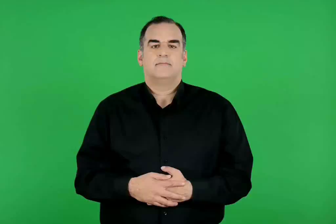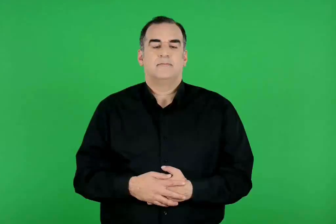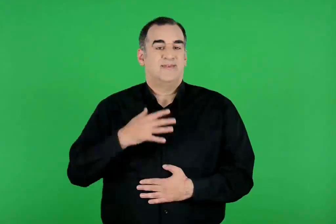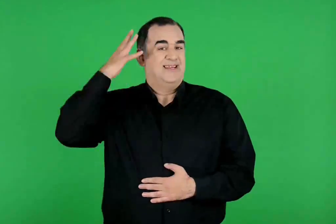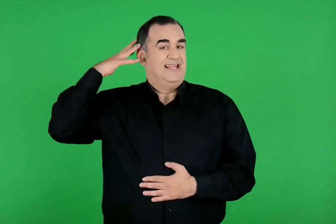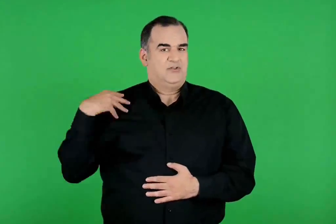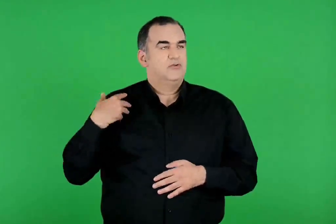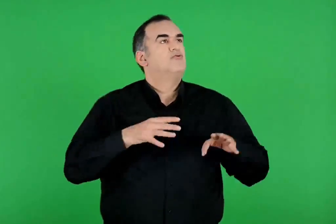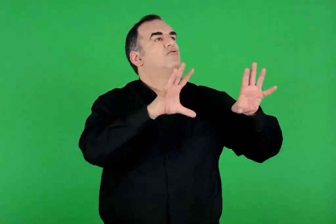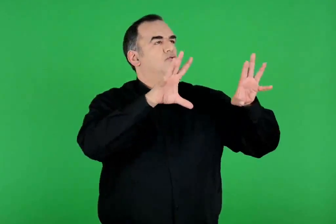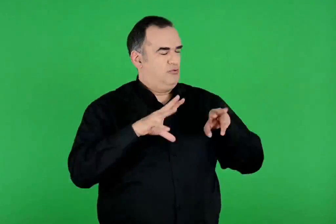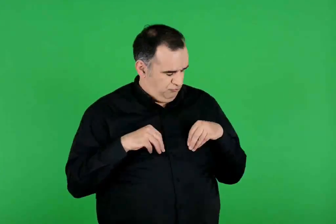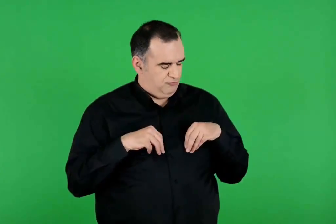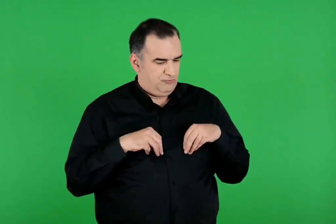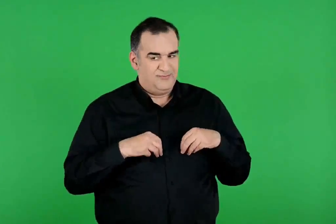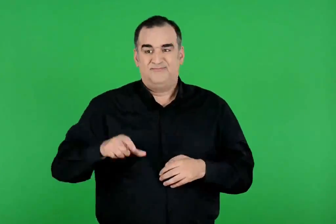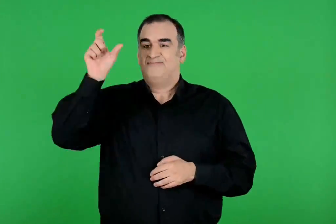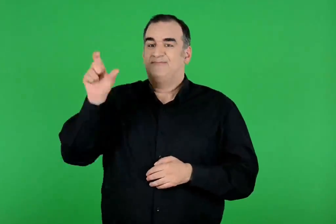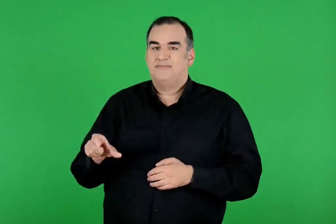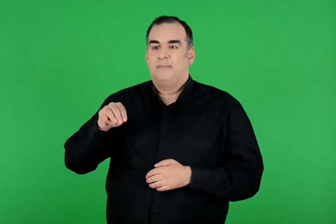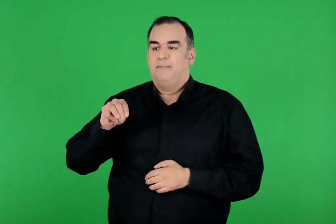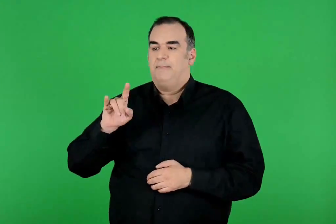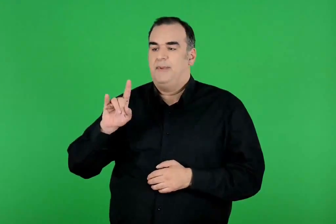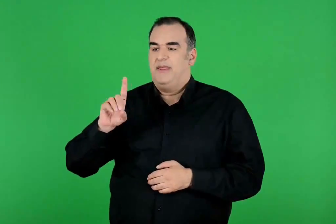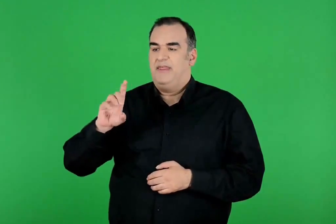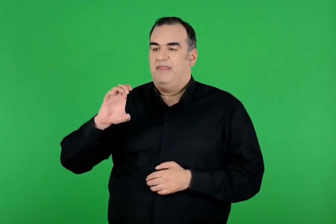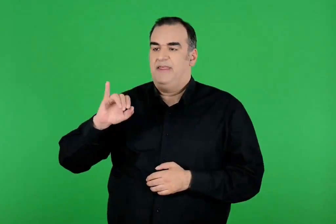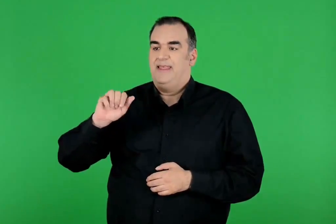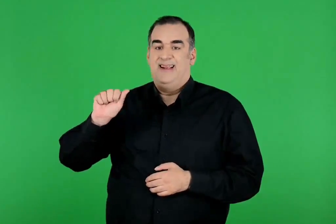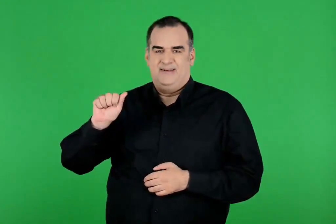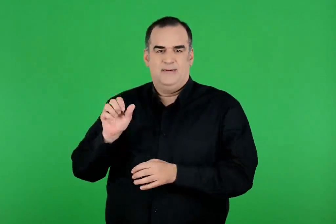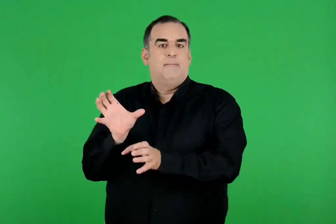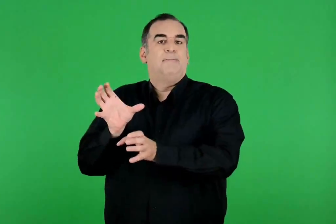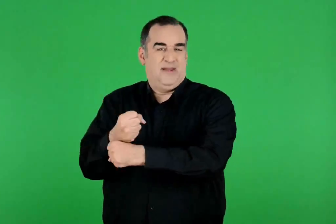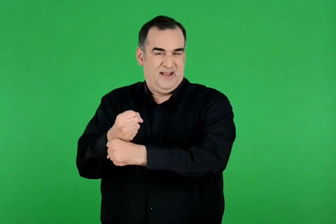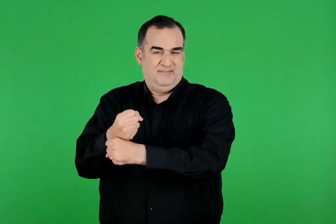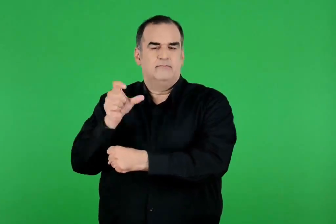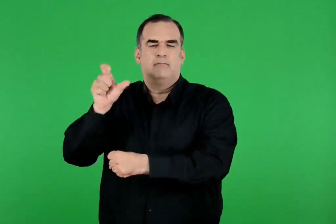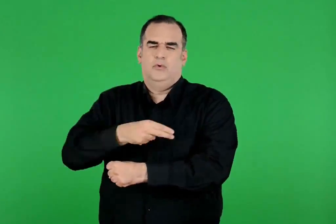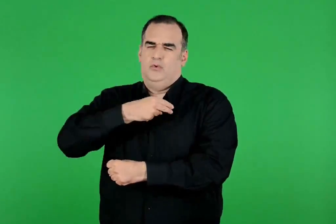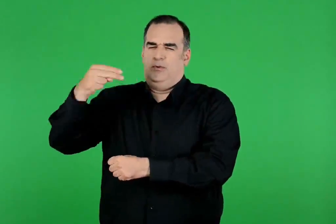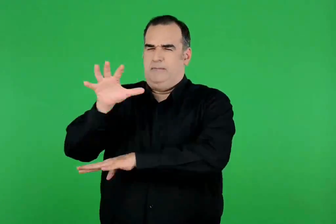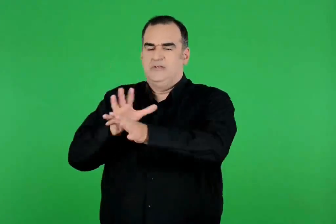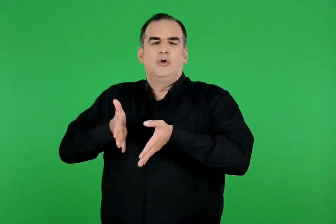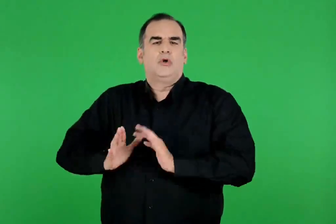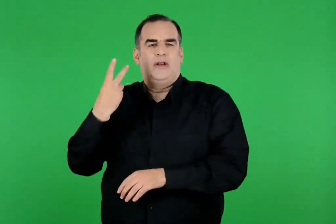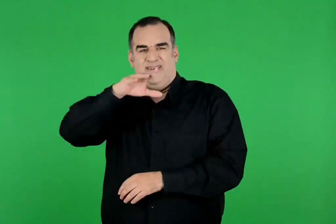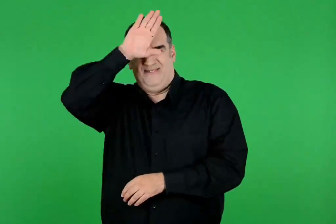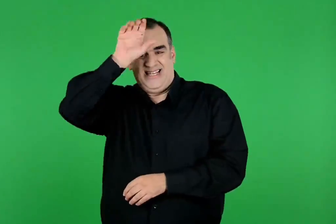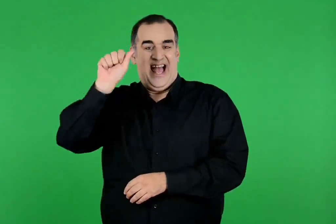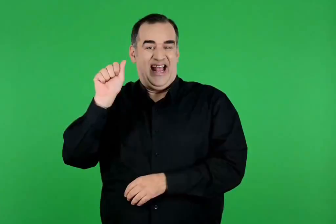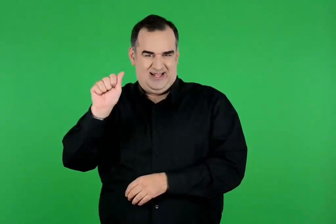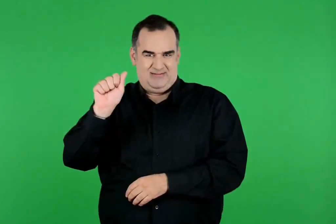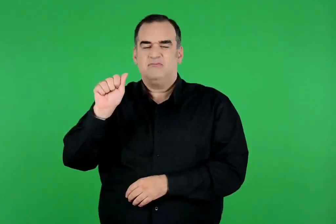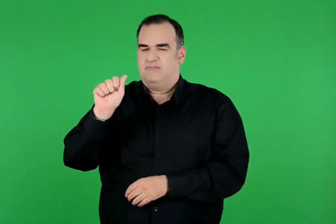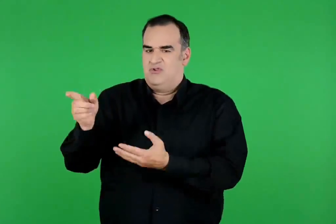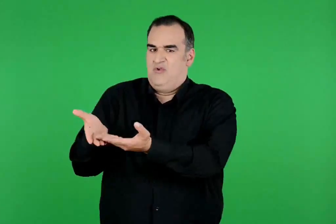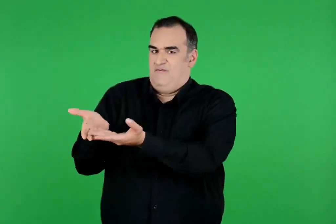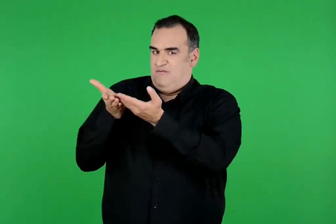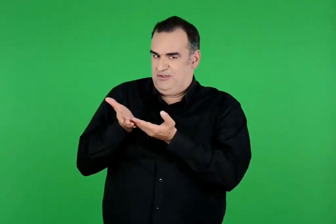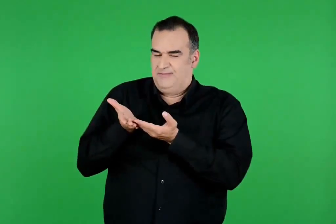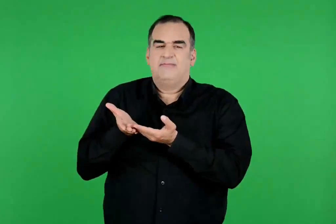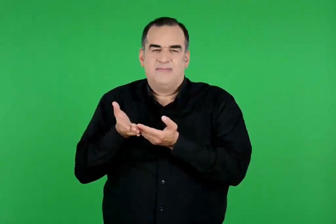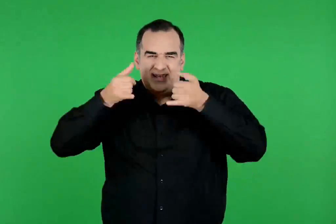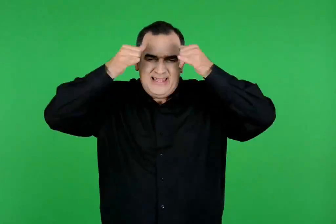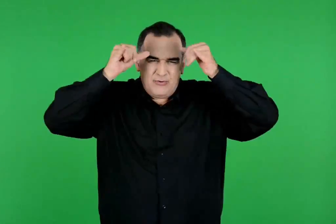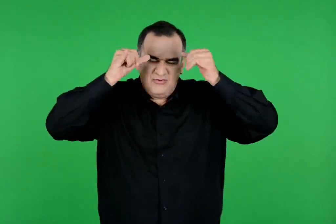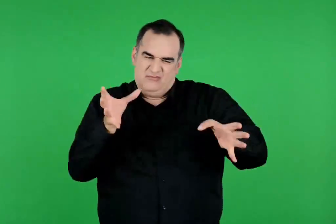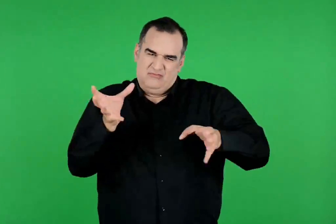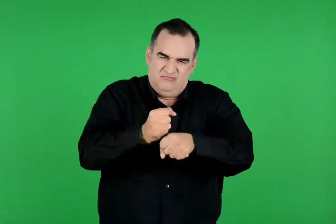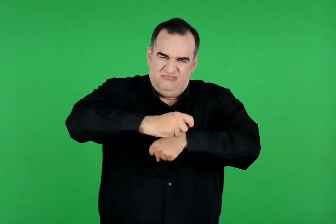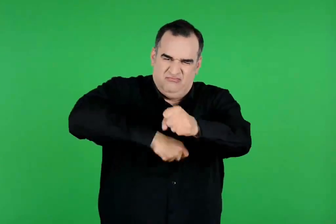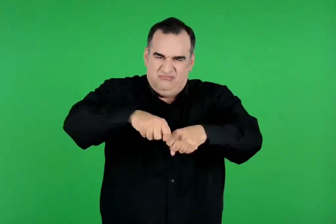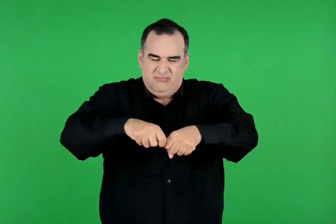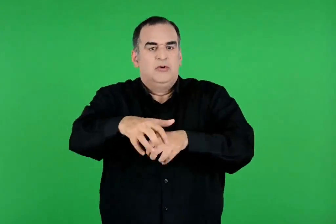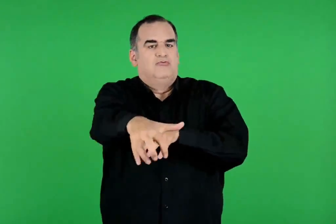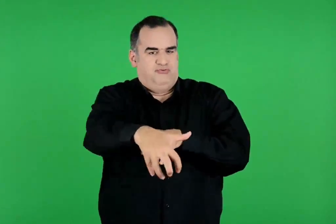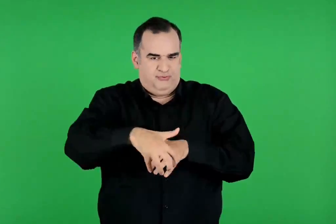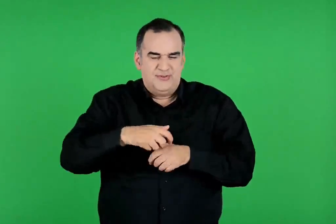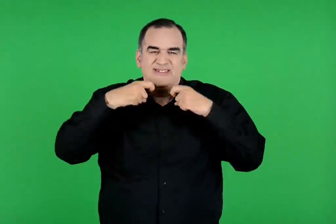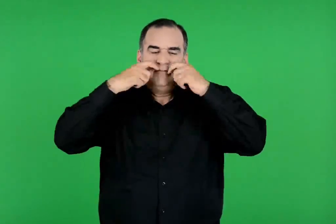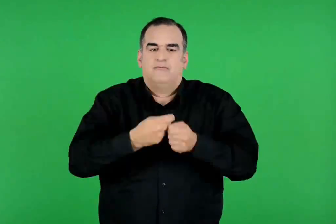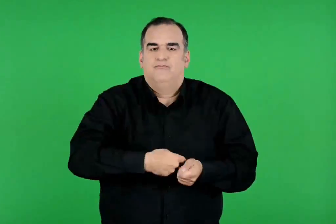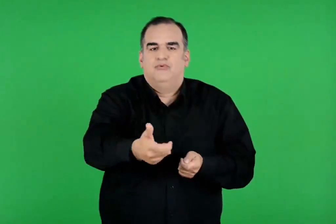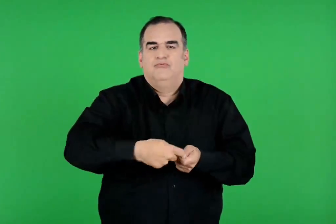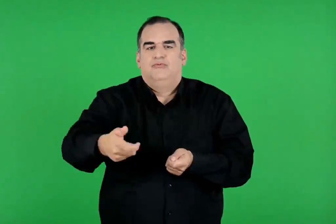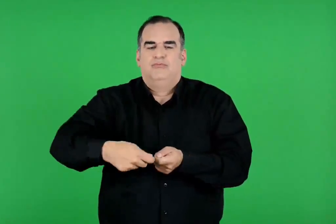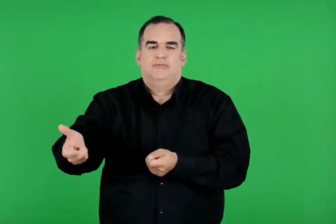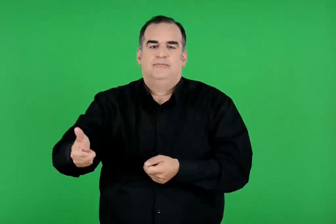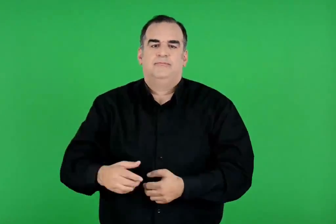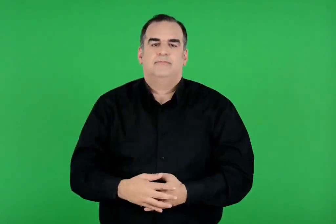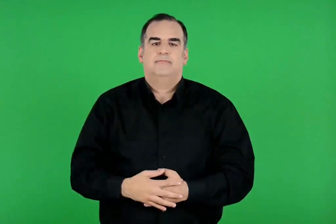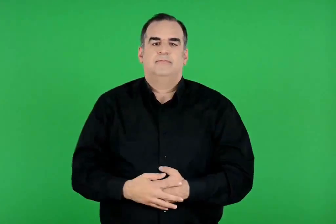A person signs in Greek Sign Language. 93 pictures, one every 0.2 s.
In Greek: ο ιάσονας δέχτηκε και με τη βοήθεια της κόρης του αιήτη , της μήδειας , που ήταν ξακουσμένη μάγισσα , έδεσε τους άγριους ταύρους , όργωσε κι έσπειρε δόντια δράκου
